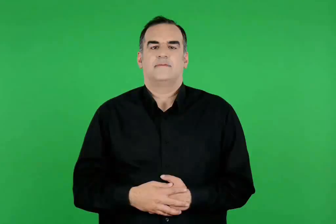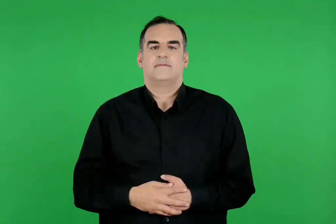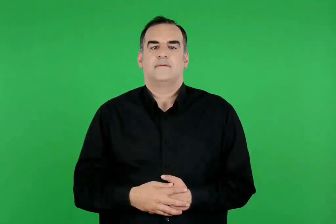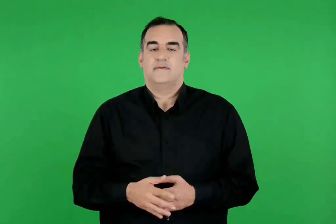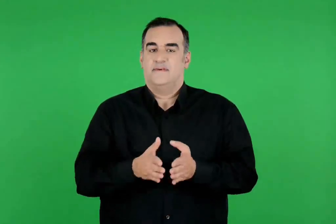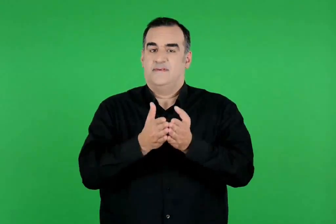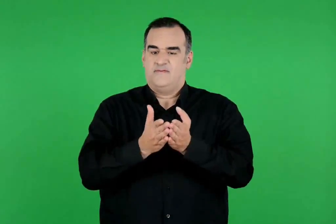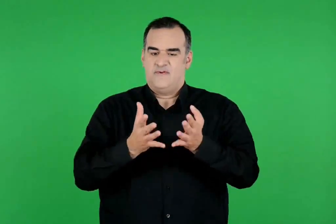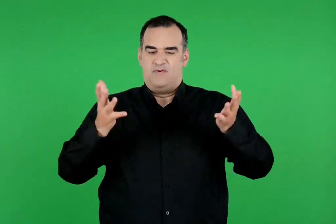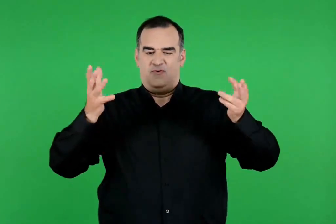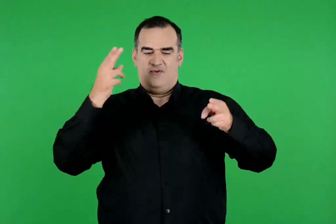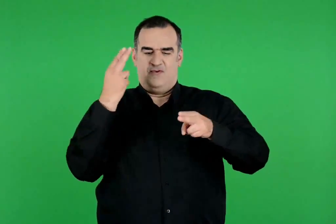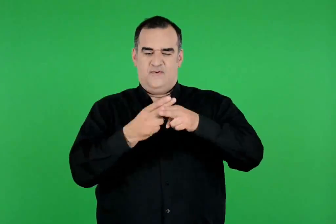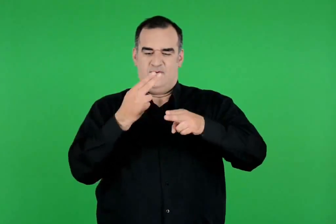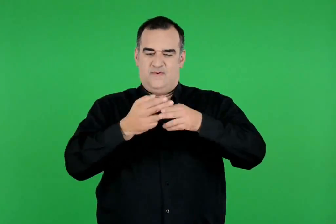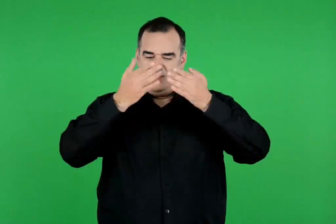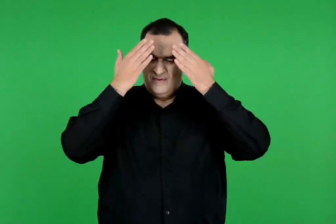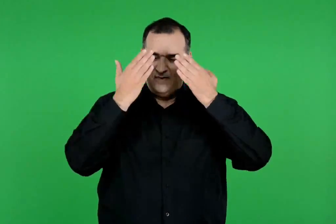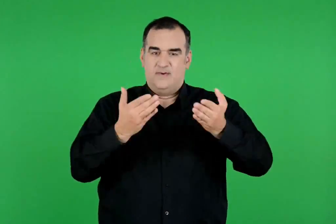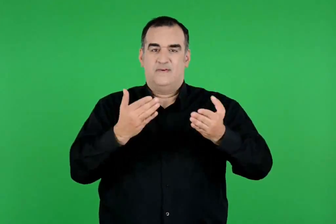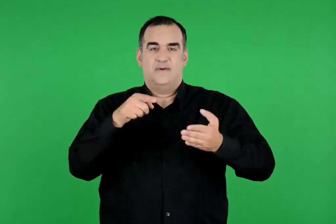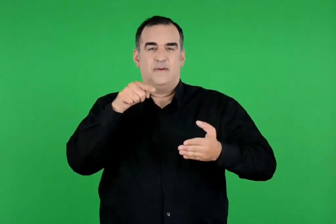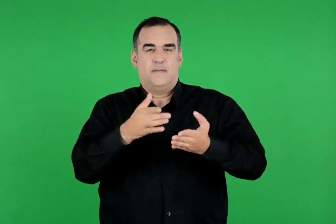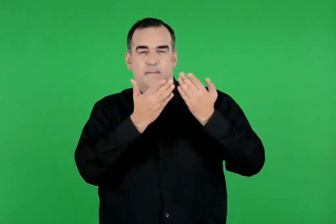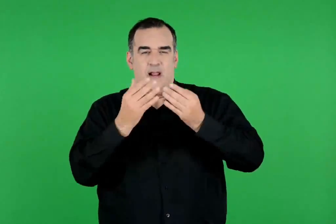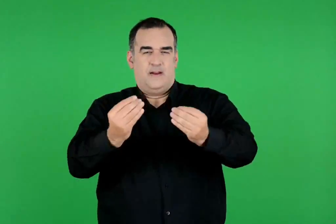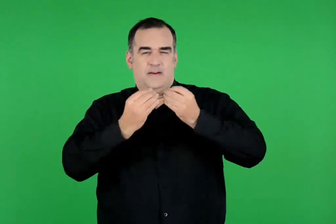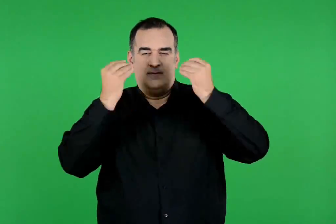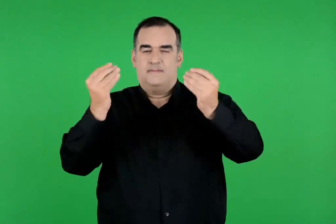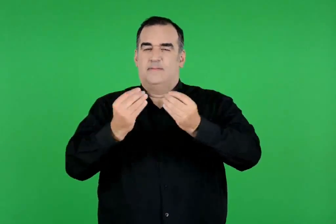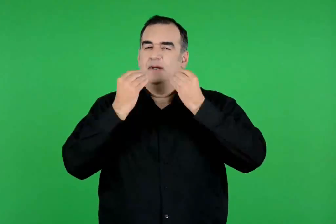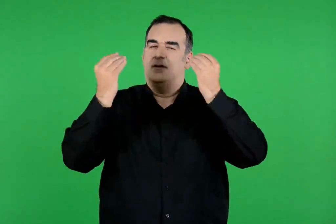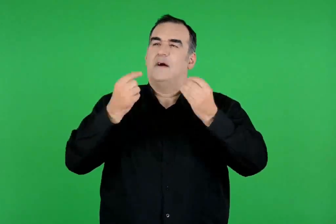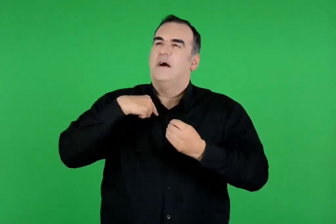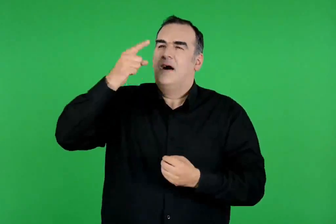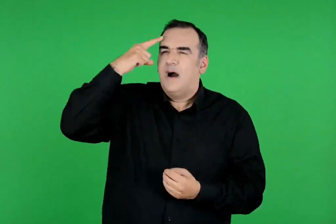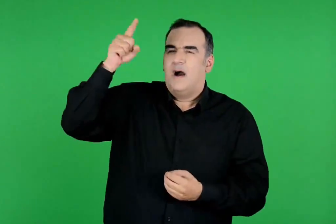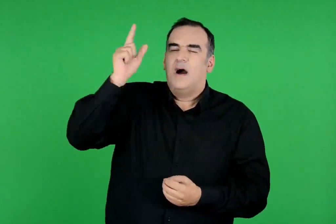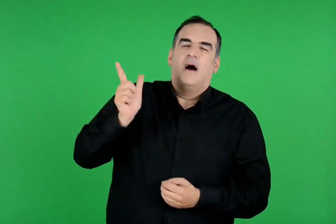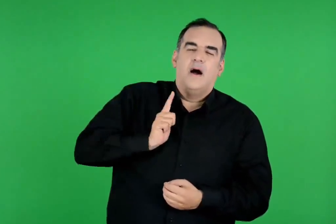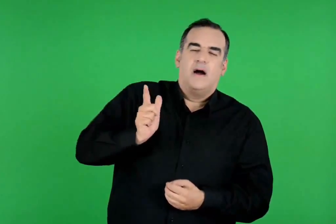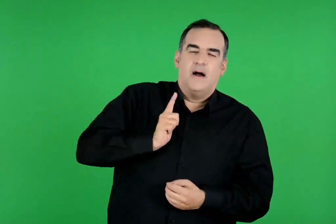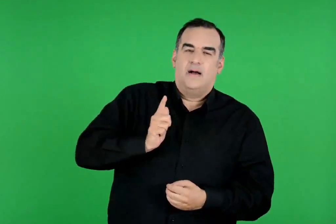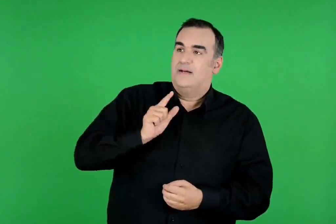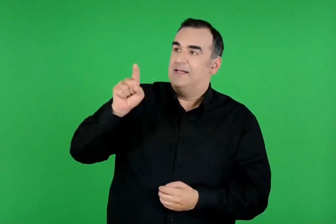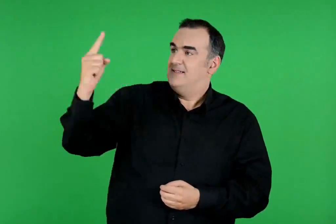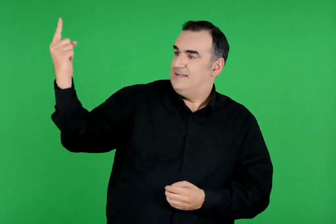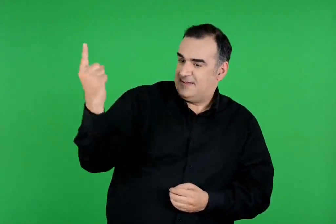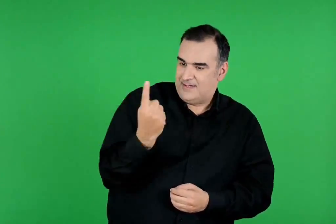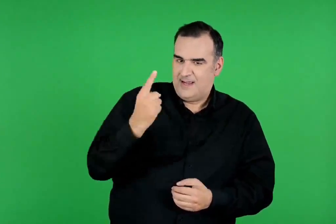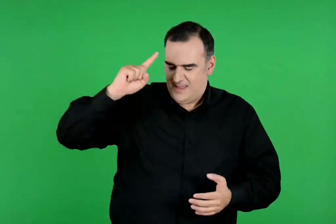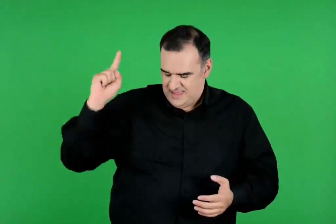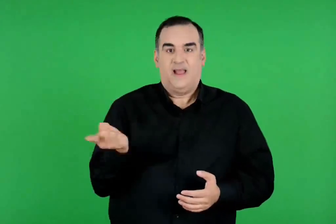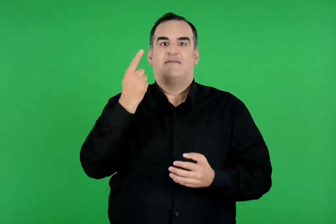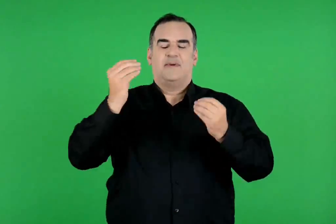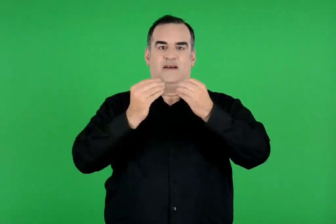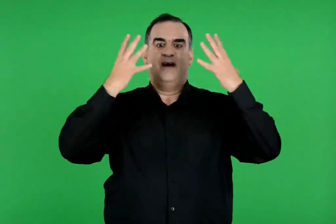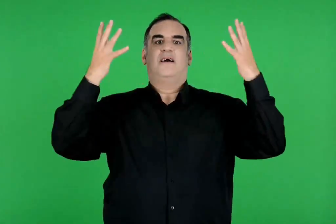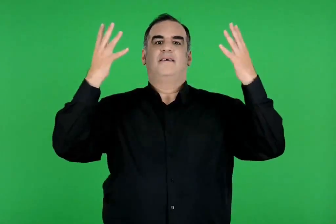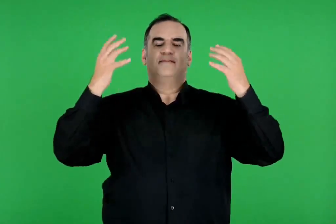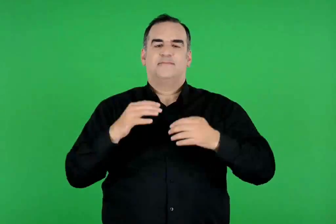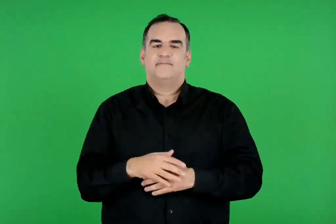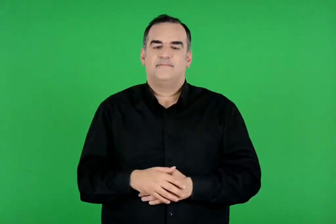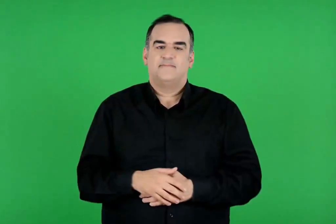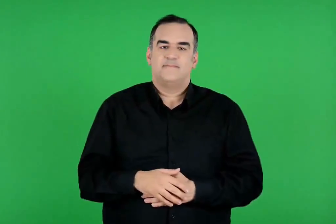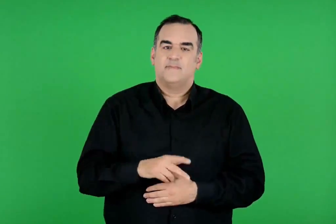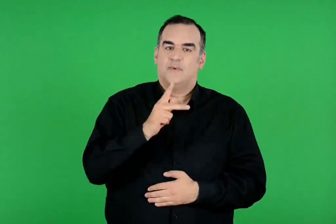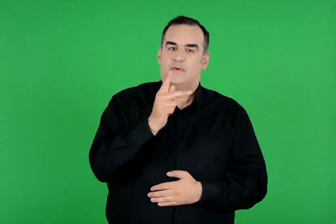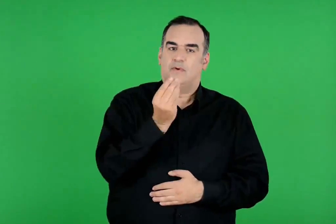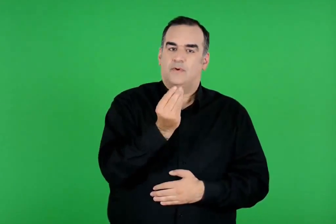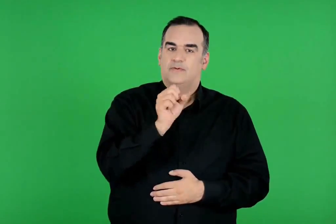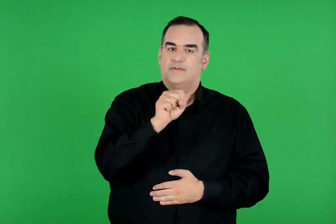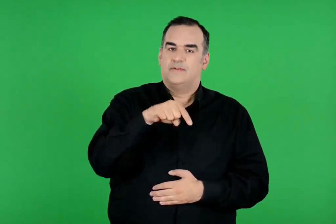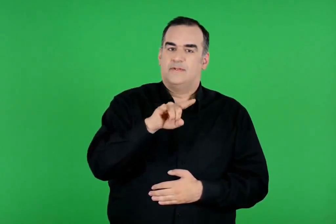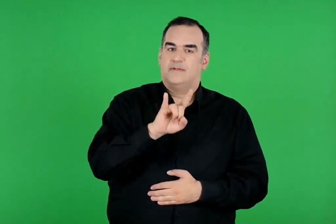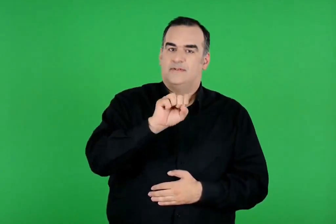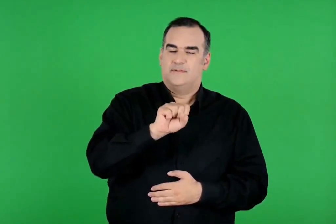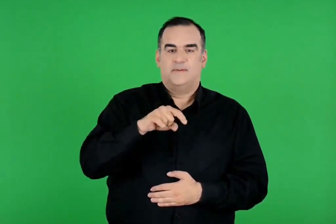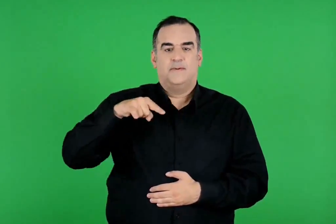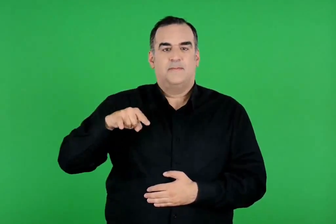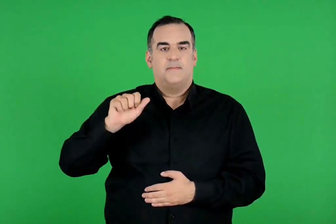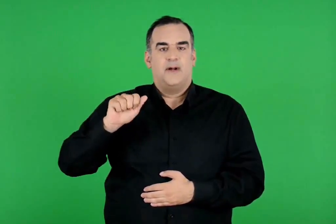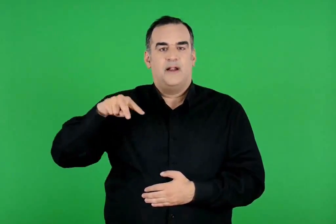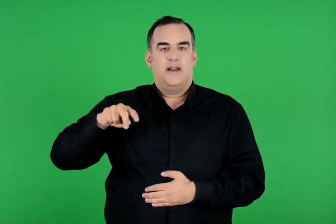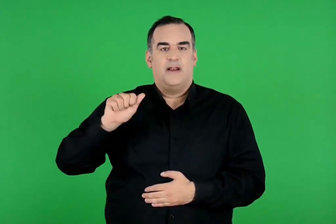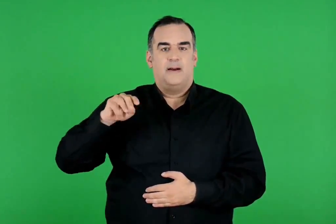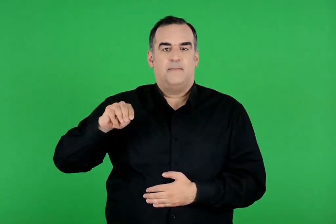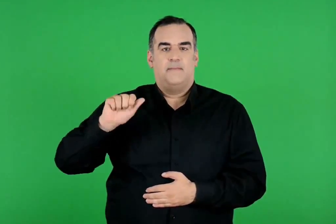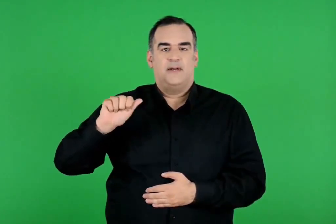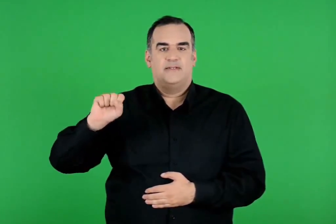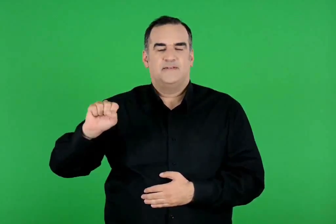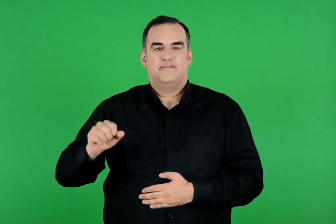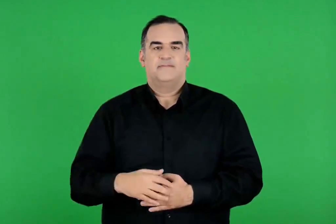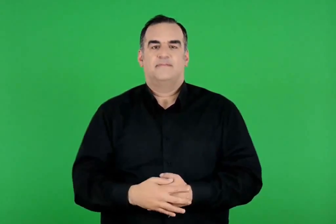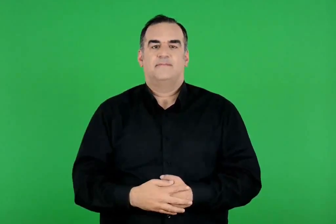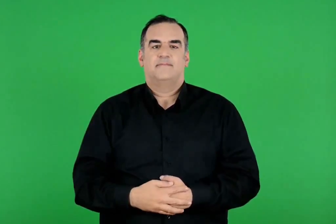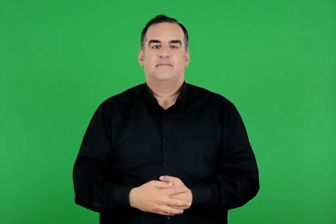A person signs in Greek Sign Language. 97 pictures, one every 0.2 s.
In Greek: ω μεγαλόχαρο βιβλίο σε καρτερούσα μάθημα , και εσύ ήρθες θάμα. κ. παλαμάς
